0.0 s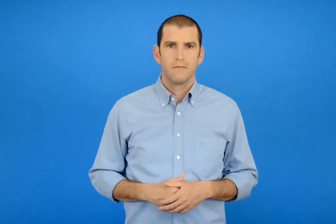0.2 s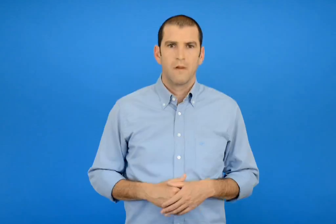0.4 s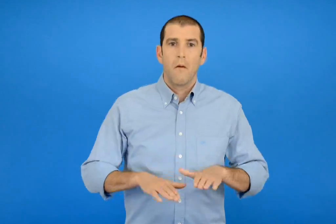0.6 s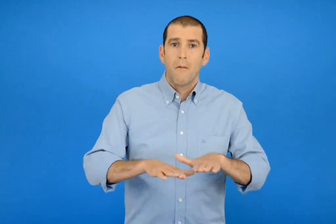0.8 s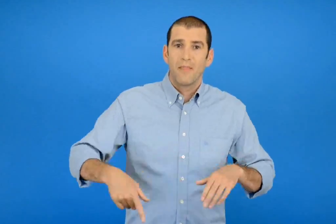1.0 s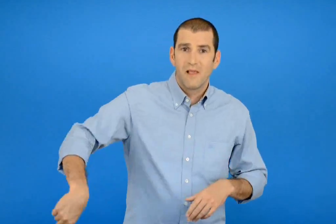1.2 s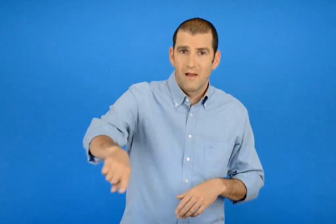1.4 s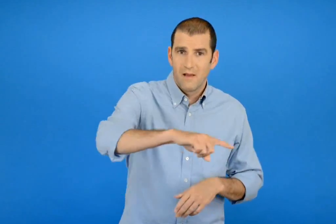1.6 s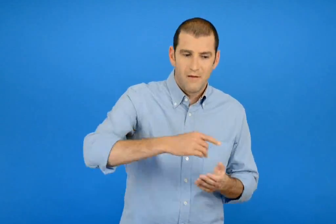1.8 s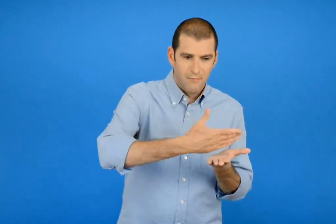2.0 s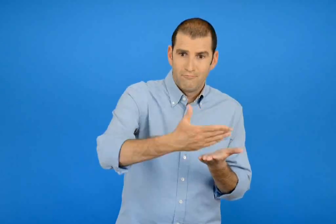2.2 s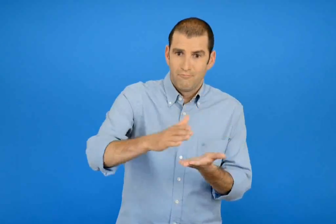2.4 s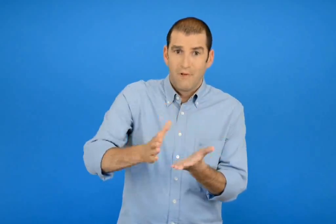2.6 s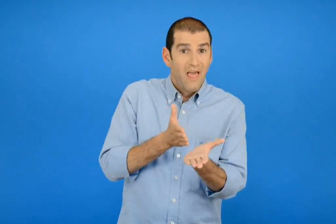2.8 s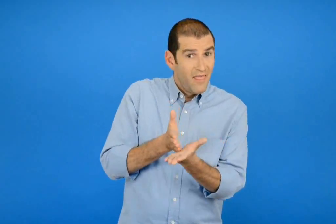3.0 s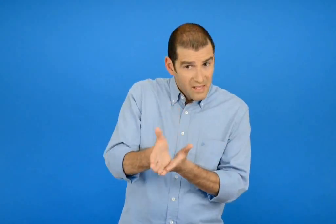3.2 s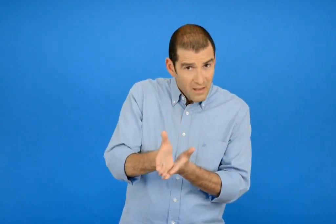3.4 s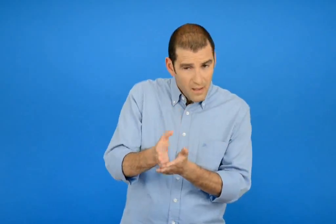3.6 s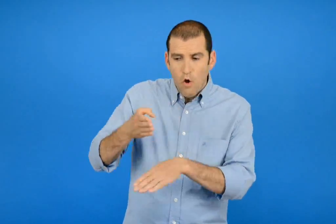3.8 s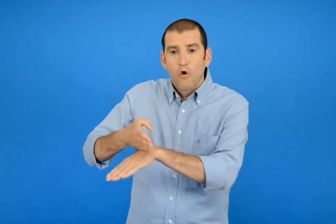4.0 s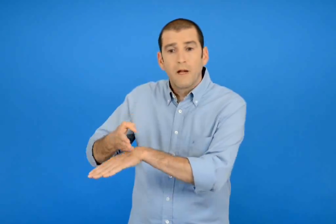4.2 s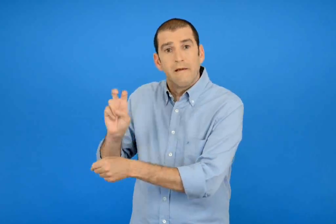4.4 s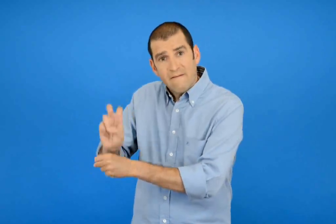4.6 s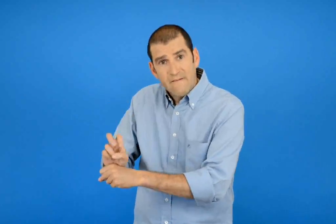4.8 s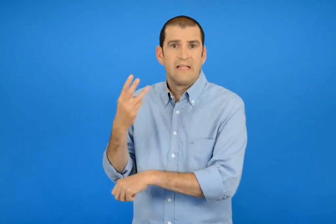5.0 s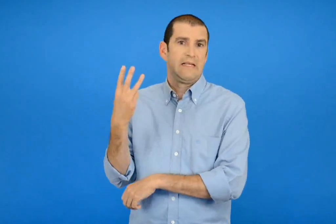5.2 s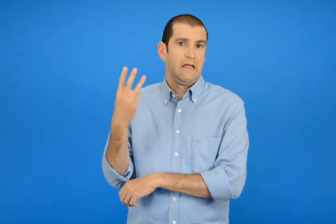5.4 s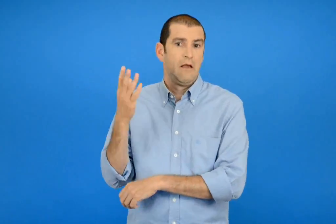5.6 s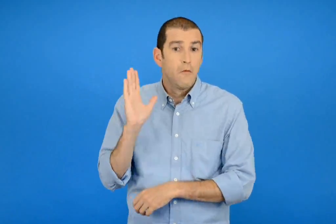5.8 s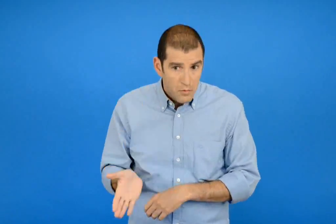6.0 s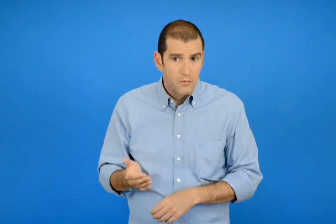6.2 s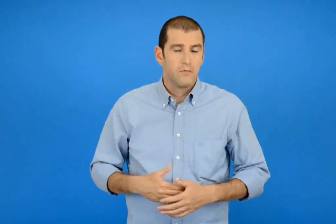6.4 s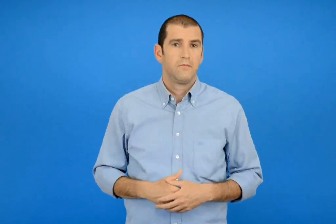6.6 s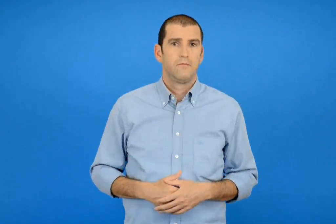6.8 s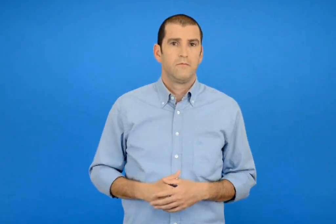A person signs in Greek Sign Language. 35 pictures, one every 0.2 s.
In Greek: να μοιραστούν τα παιδιά δίκαια και να περισσέψουν 3 κομμάτια ;
